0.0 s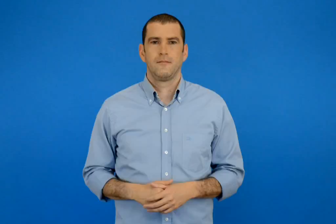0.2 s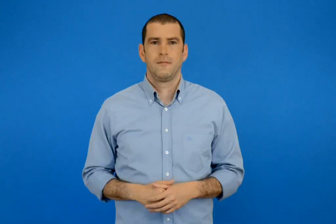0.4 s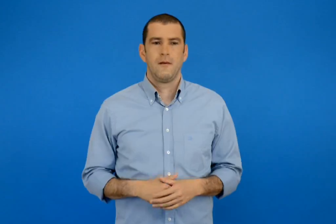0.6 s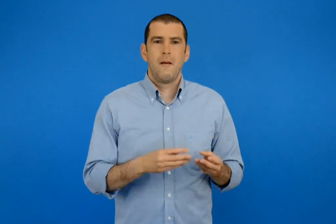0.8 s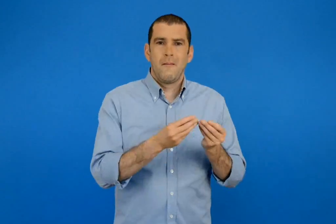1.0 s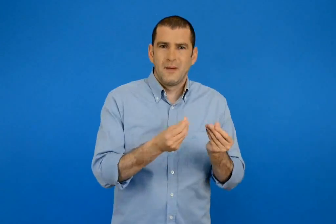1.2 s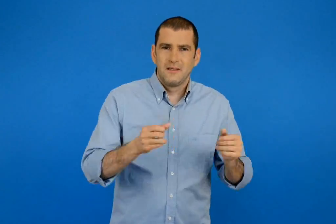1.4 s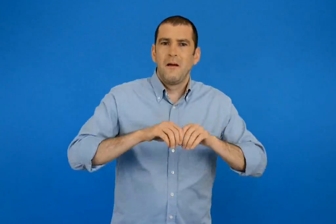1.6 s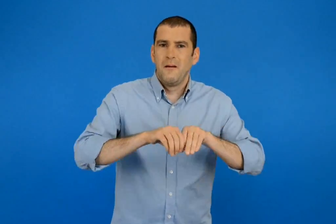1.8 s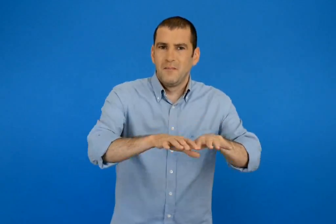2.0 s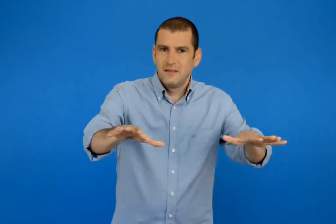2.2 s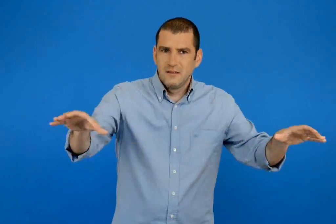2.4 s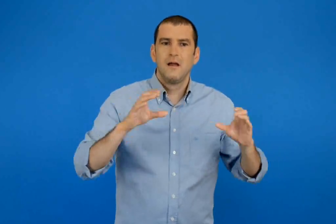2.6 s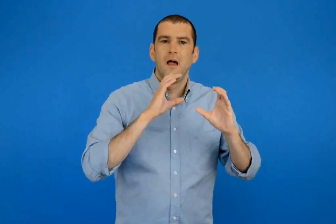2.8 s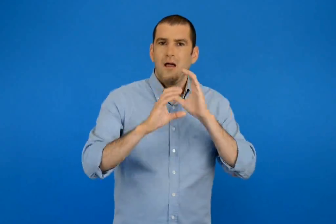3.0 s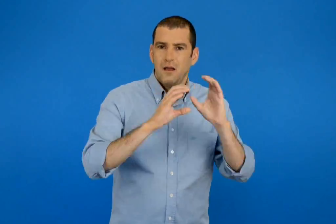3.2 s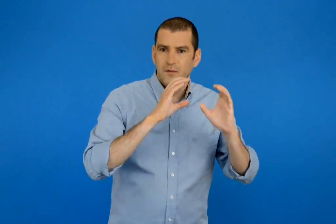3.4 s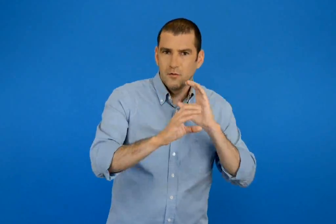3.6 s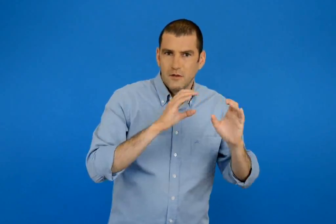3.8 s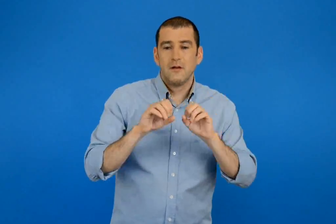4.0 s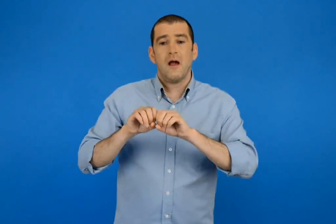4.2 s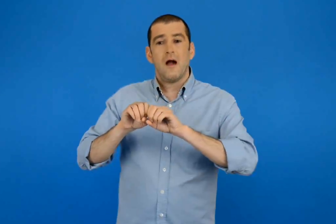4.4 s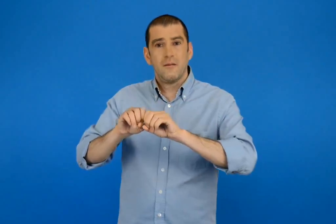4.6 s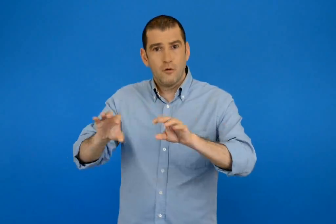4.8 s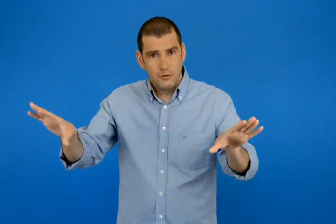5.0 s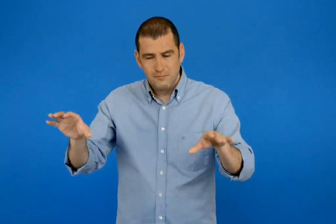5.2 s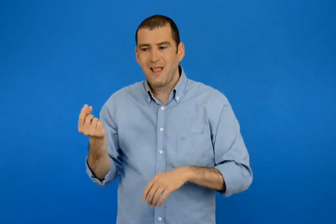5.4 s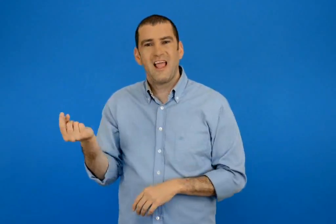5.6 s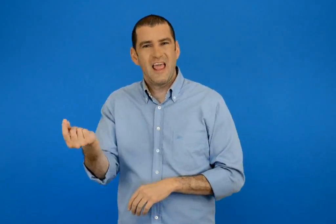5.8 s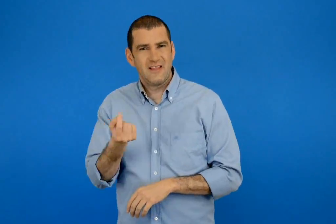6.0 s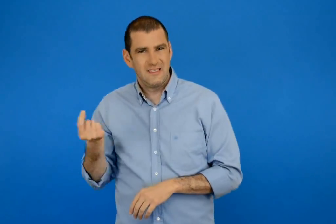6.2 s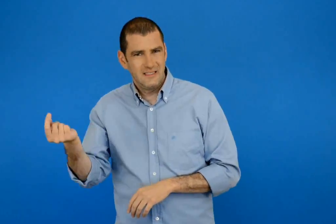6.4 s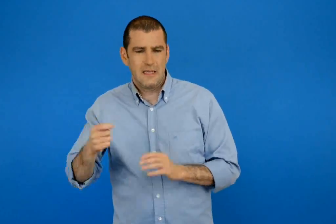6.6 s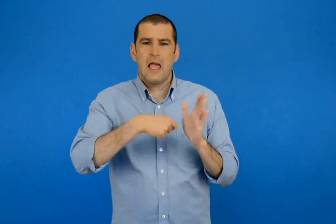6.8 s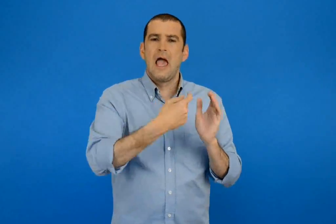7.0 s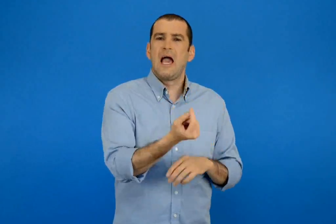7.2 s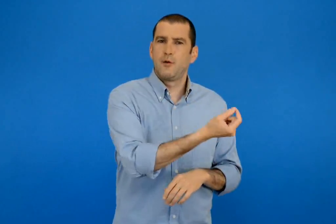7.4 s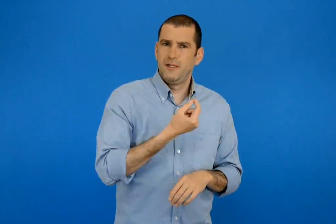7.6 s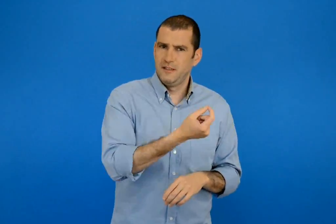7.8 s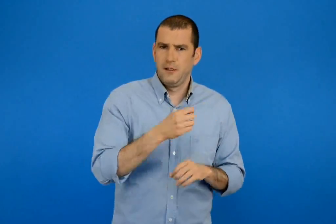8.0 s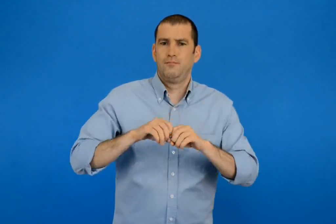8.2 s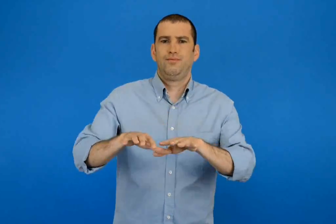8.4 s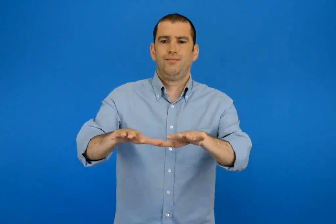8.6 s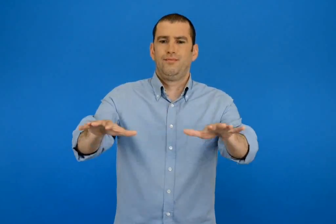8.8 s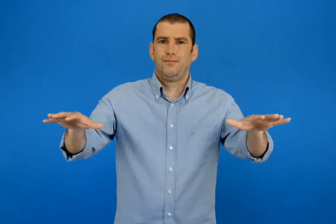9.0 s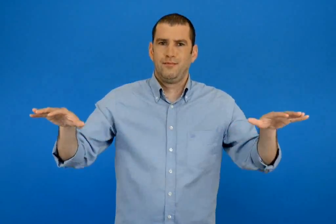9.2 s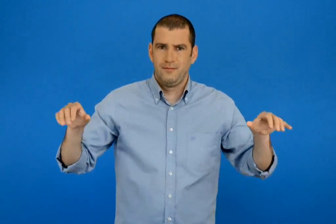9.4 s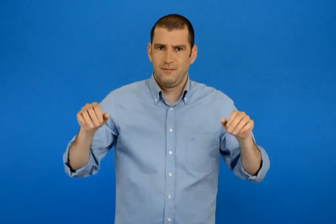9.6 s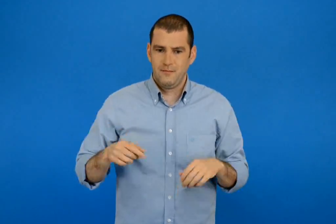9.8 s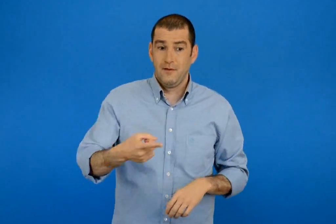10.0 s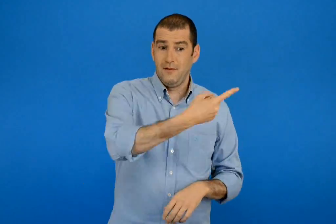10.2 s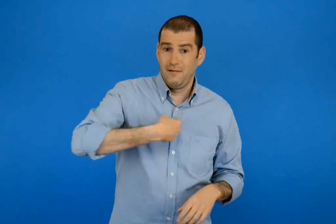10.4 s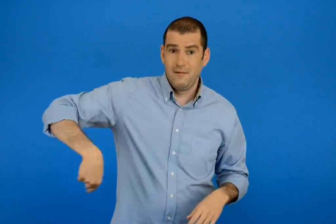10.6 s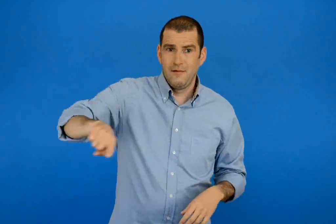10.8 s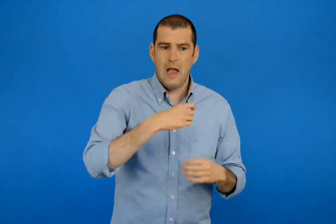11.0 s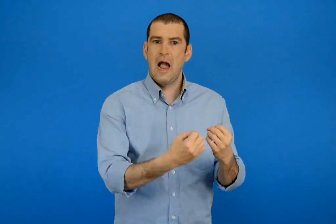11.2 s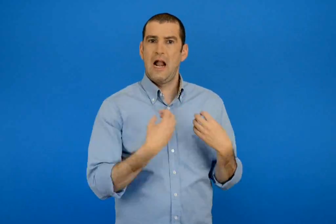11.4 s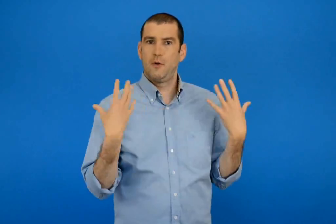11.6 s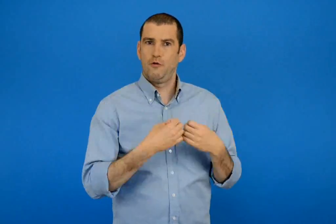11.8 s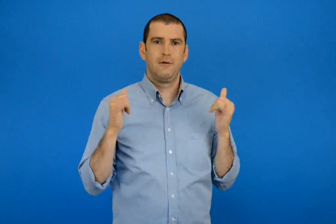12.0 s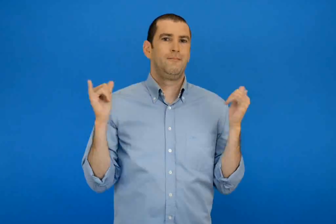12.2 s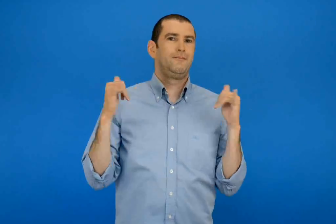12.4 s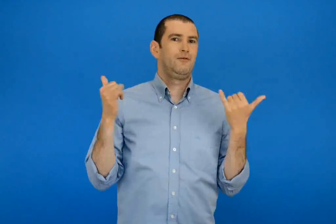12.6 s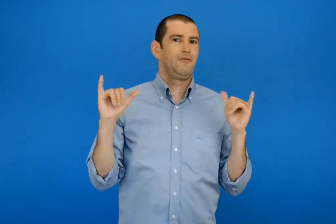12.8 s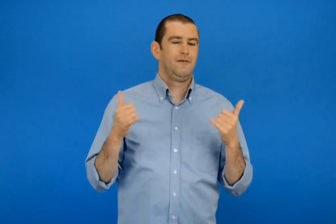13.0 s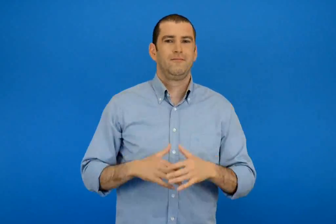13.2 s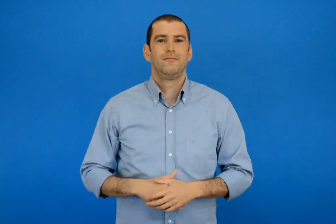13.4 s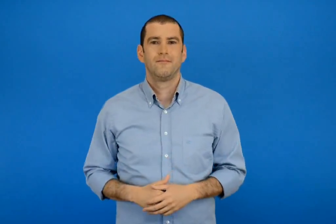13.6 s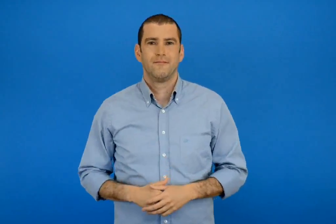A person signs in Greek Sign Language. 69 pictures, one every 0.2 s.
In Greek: τα μέσα μαζικής επικοινωνίας και ενημέρωσης µεταδιδουν ειδήσεις και άλλες εκπομπές μας ενημερώνουν και µας ψυχαγωγούν
